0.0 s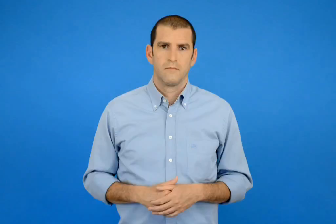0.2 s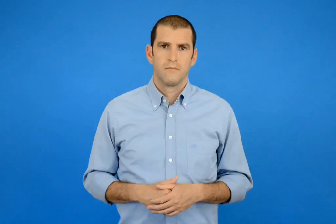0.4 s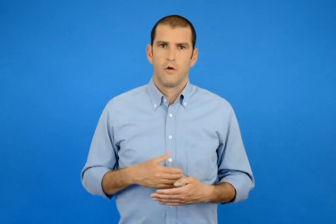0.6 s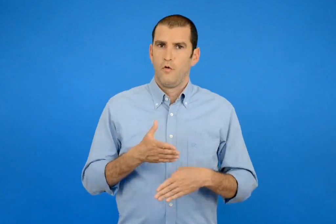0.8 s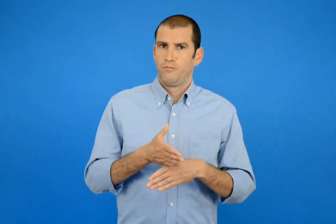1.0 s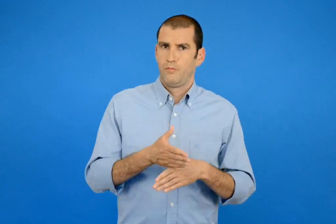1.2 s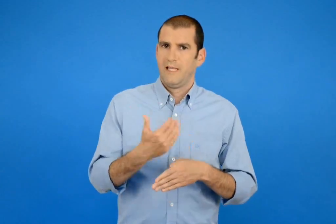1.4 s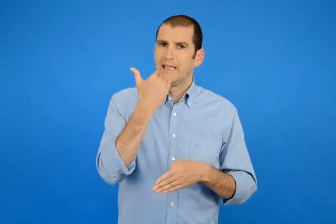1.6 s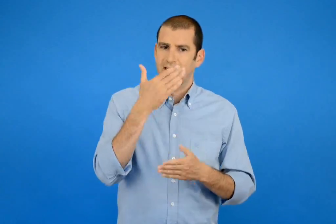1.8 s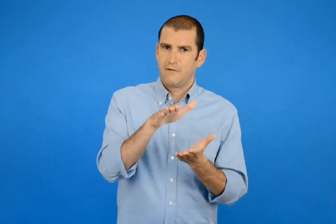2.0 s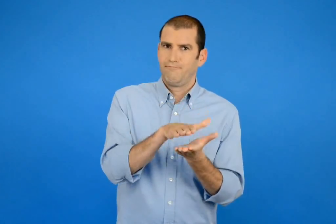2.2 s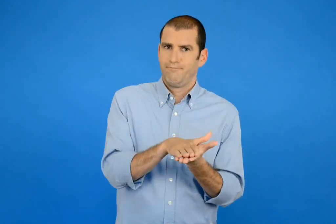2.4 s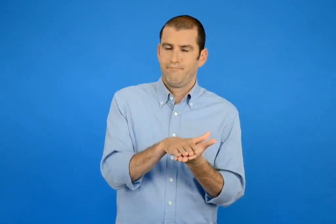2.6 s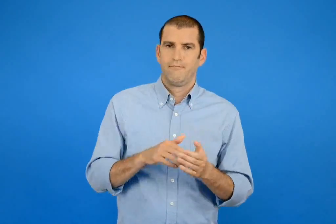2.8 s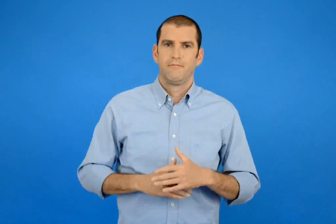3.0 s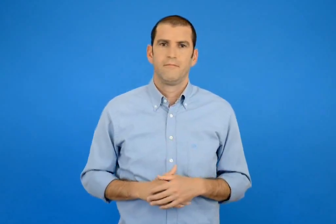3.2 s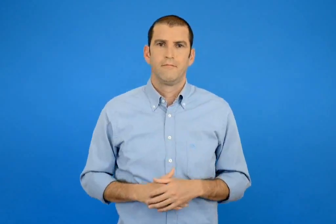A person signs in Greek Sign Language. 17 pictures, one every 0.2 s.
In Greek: ψωμί με τυρί
